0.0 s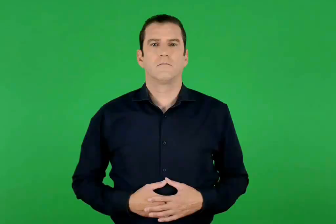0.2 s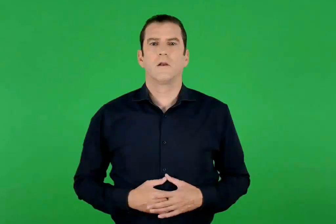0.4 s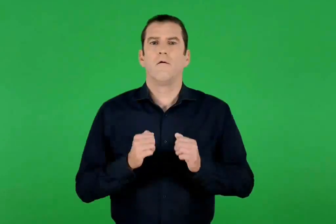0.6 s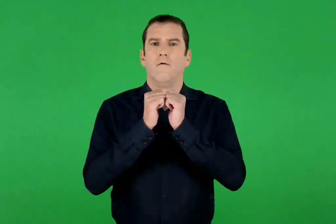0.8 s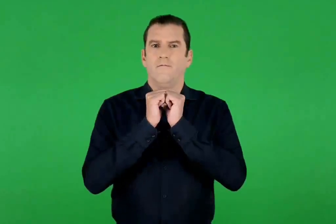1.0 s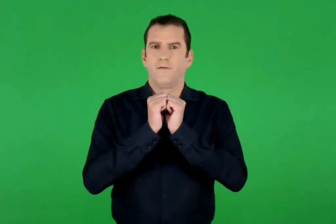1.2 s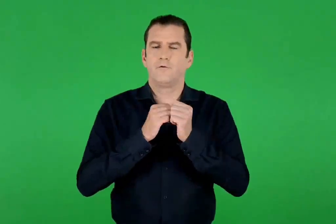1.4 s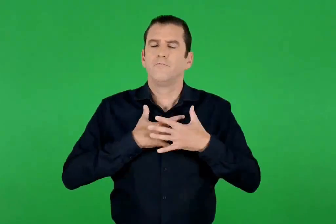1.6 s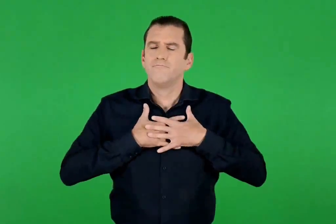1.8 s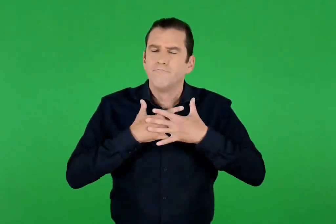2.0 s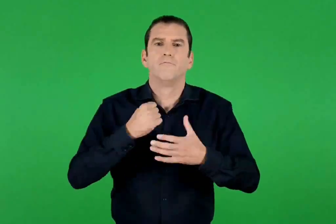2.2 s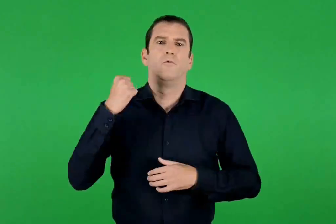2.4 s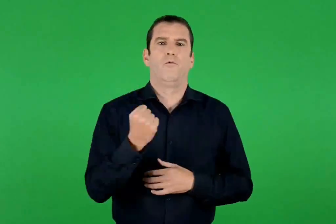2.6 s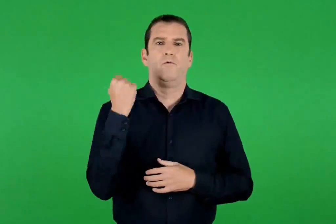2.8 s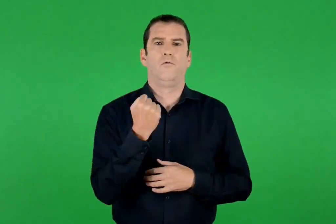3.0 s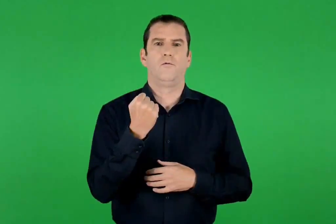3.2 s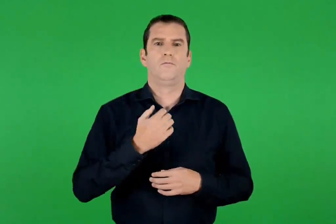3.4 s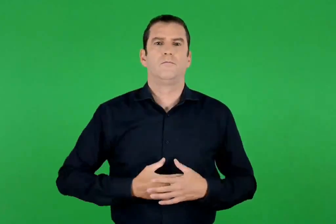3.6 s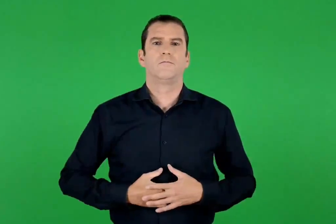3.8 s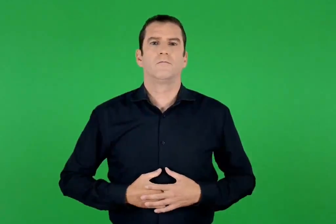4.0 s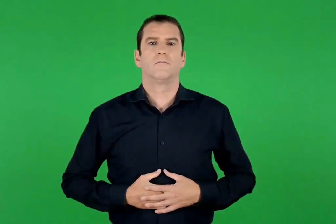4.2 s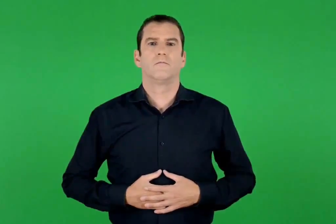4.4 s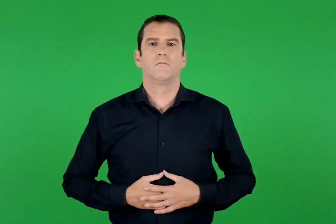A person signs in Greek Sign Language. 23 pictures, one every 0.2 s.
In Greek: αγαπημένος φίλος
